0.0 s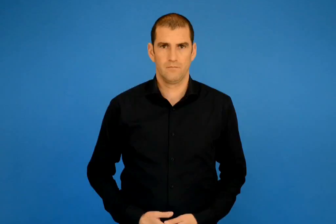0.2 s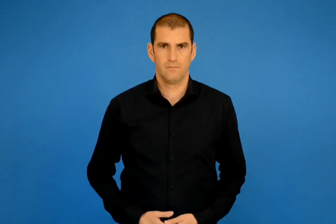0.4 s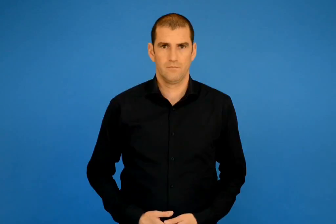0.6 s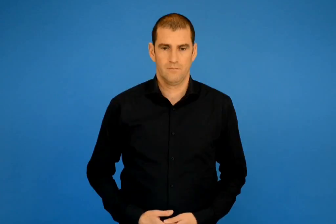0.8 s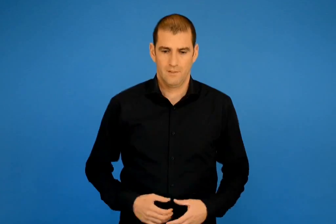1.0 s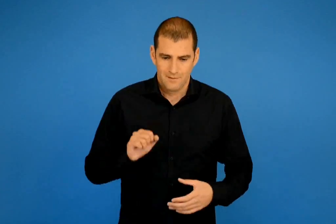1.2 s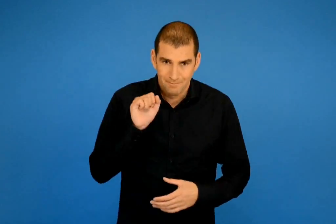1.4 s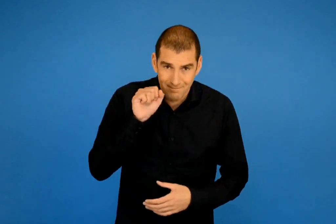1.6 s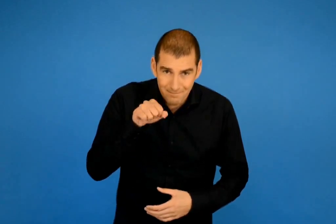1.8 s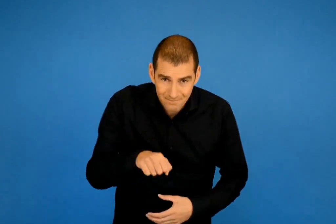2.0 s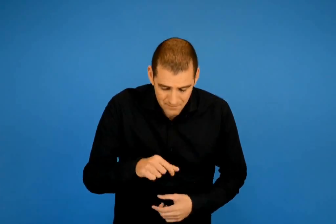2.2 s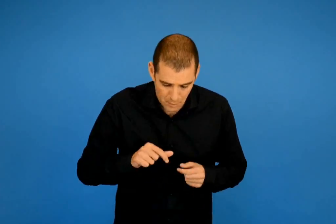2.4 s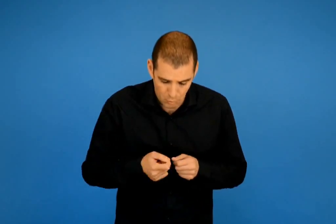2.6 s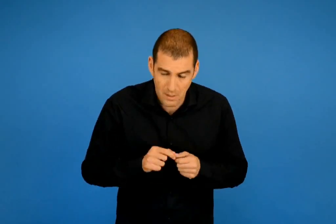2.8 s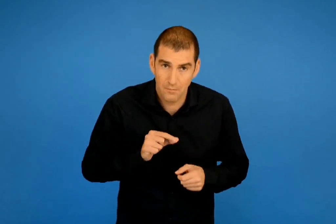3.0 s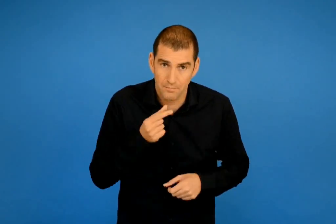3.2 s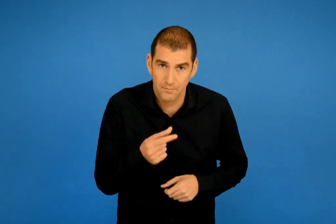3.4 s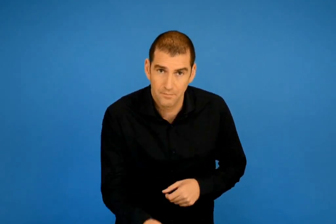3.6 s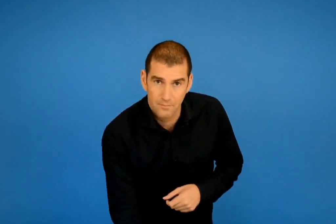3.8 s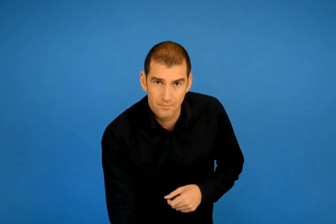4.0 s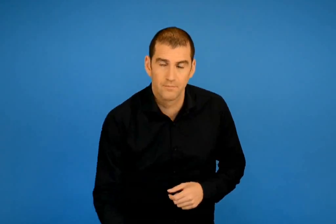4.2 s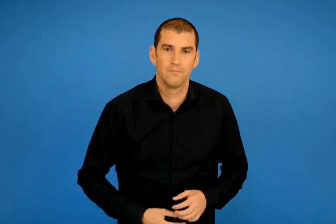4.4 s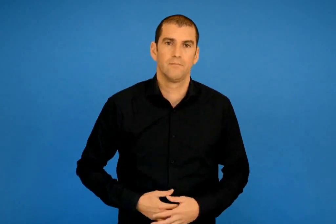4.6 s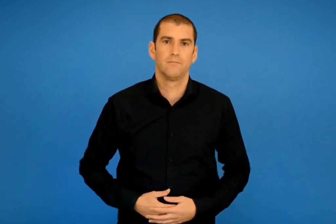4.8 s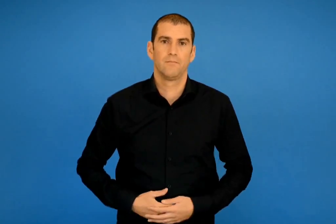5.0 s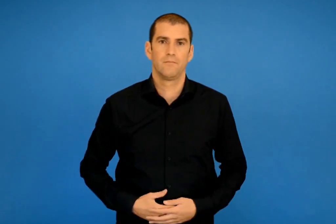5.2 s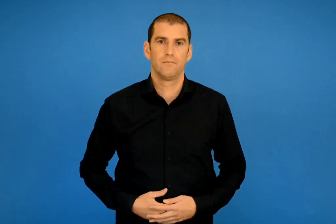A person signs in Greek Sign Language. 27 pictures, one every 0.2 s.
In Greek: καθώς έσκυψε πέφτει ένα κουκί μέσα
